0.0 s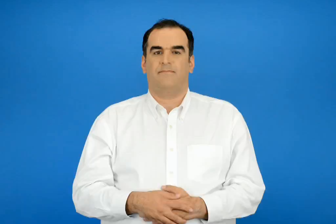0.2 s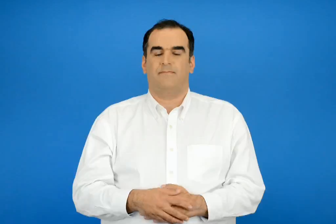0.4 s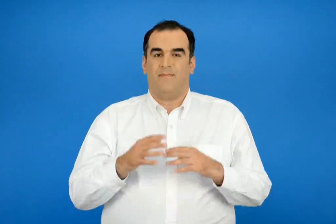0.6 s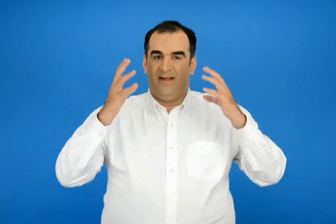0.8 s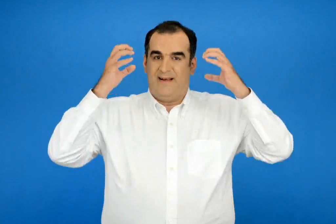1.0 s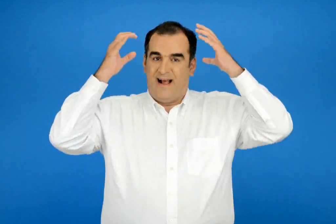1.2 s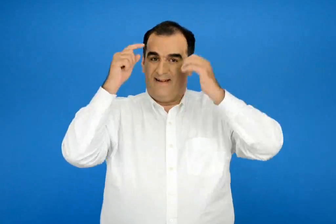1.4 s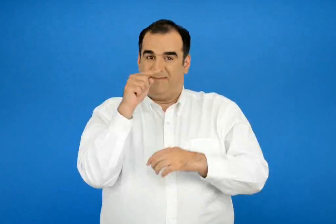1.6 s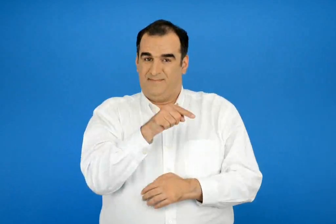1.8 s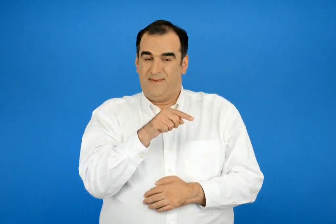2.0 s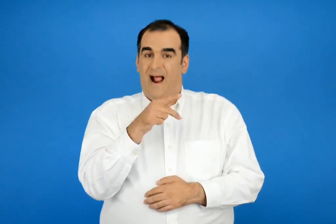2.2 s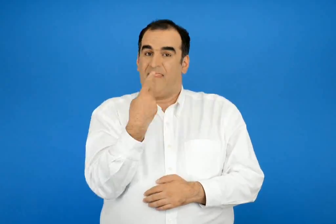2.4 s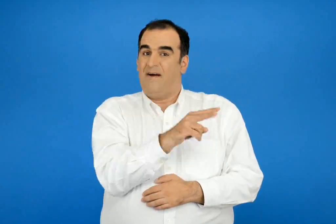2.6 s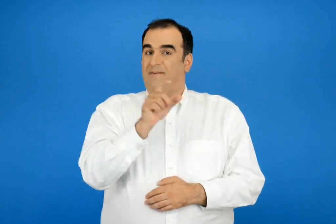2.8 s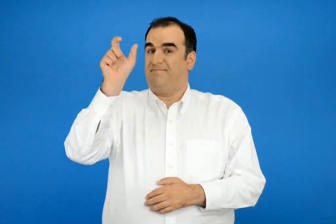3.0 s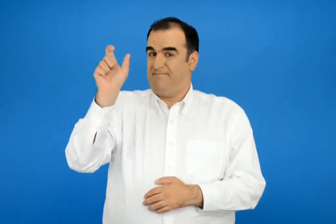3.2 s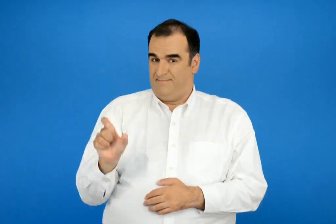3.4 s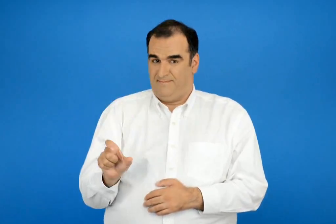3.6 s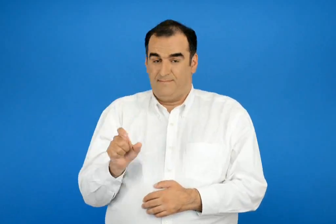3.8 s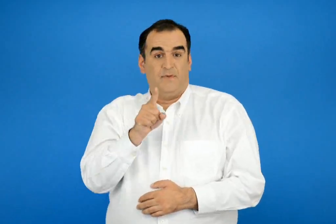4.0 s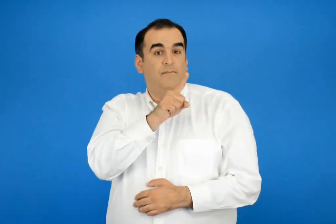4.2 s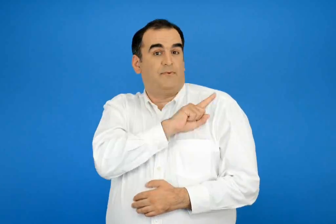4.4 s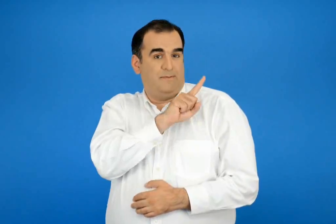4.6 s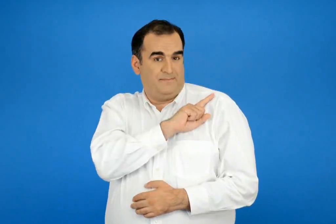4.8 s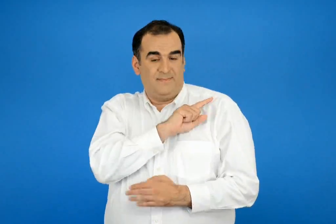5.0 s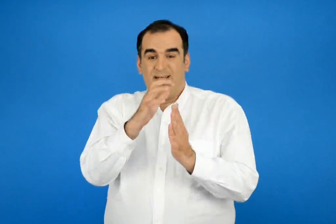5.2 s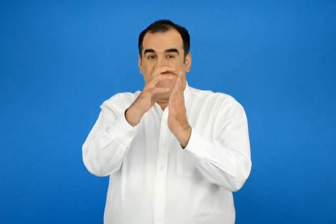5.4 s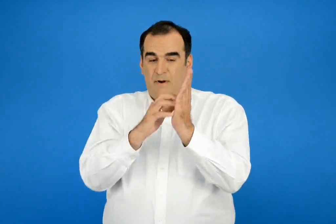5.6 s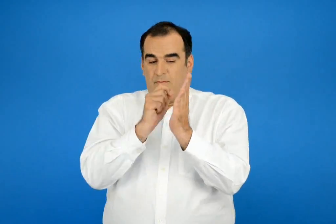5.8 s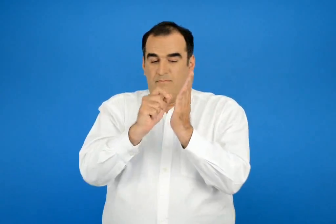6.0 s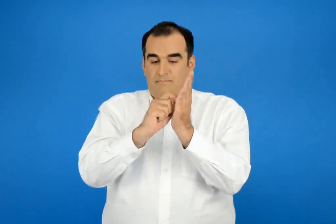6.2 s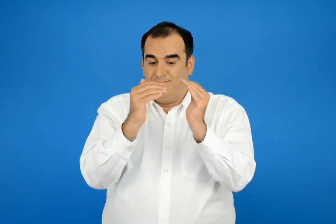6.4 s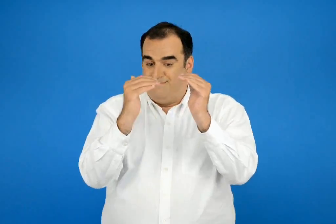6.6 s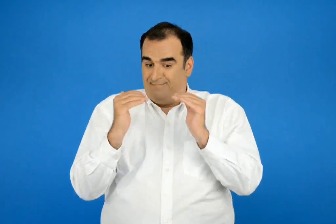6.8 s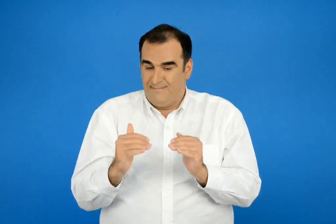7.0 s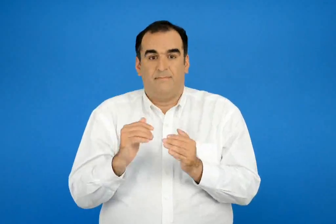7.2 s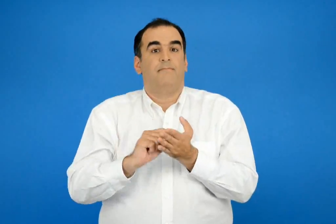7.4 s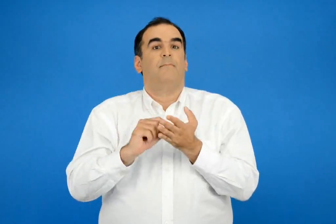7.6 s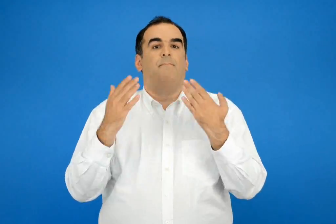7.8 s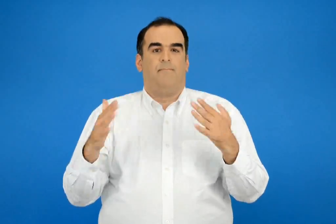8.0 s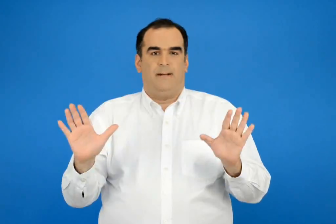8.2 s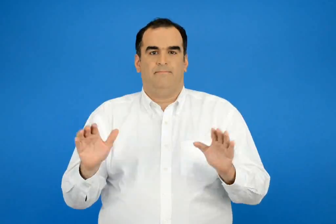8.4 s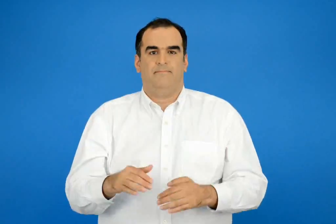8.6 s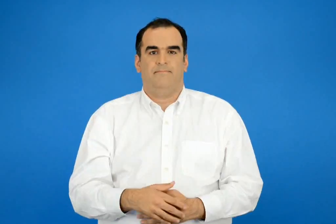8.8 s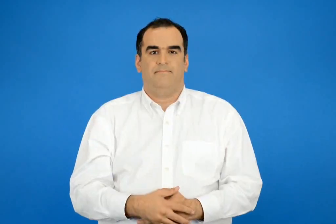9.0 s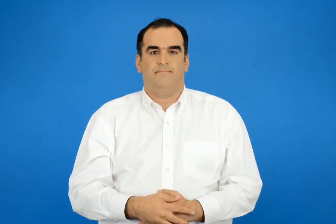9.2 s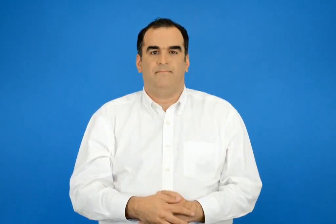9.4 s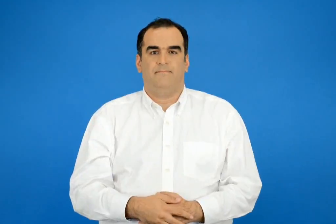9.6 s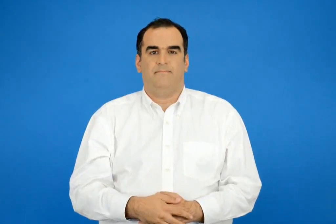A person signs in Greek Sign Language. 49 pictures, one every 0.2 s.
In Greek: η αδελφή της γαλήνης που πηγαίνει στην πρώτη τάξη έγραψε το παρακάτω κείμενο
